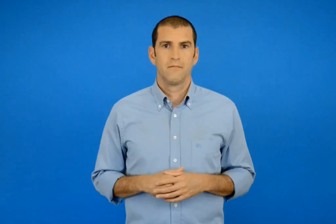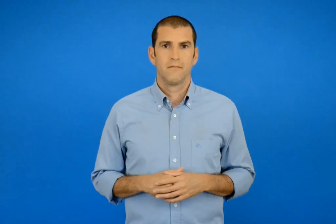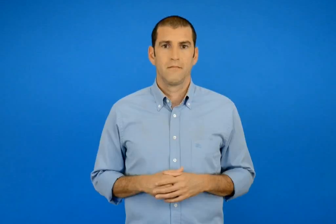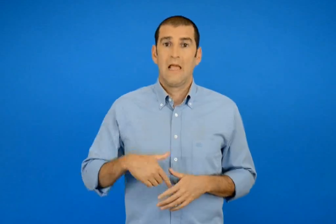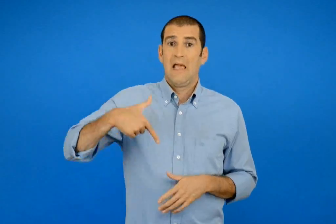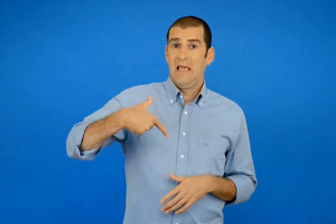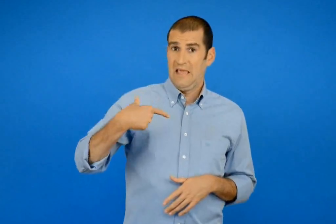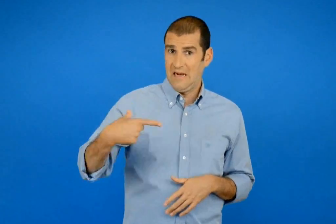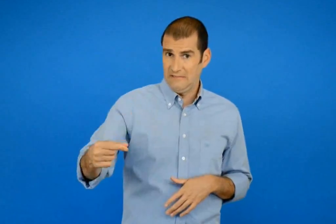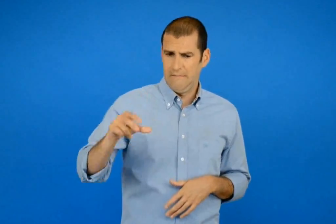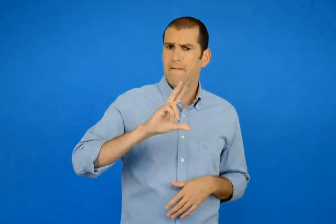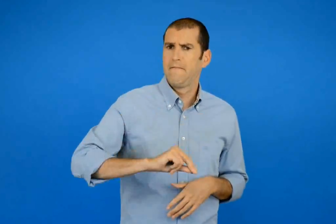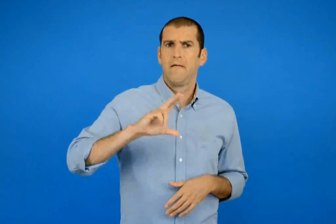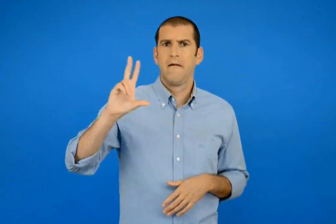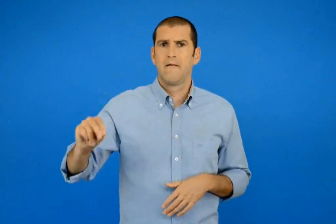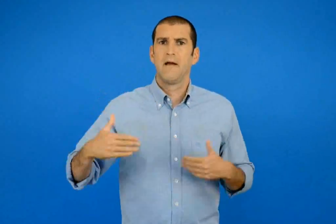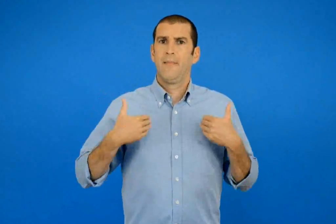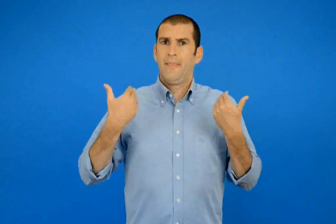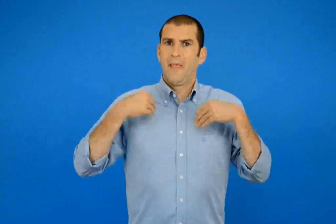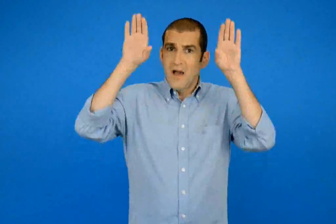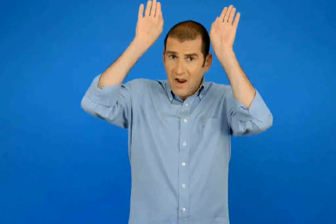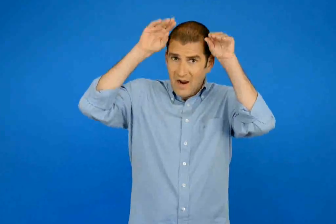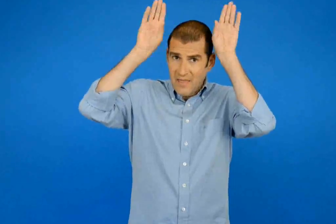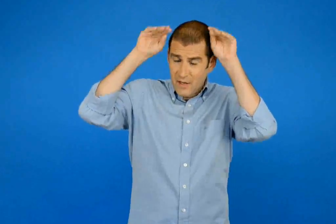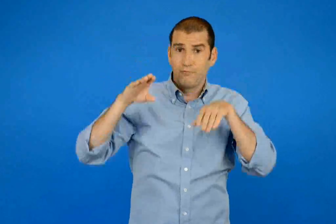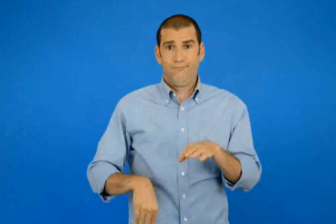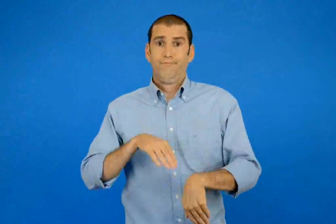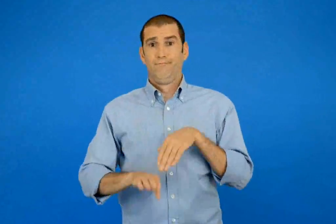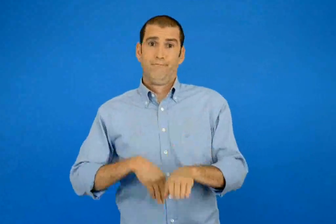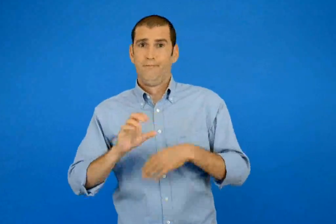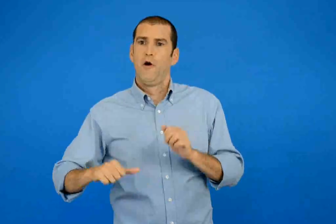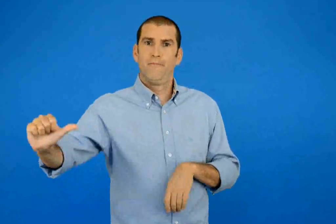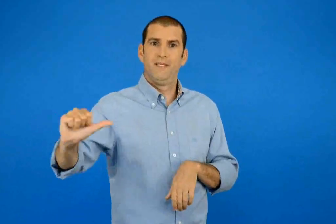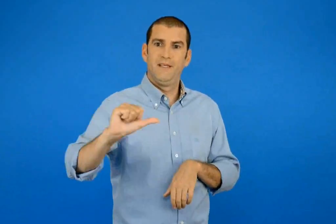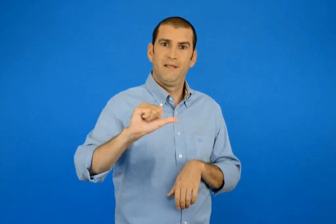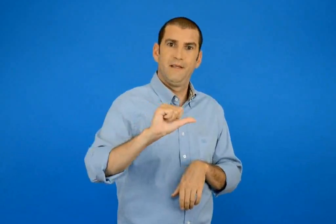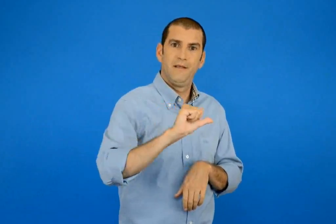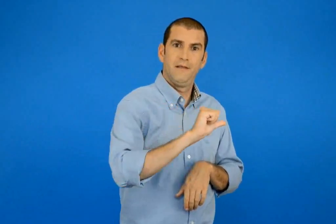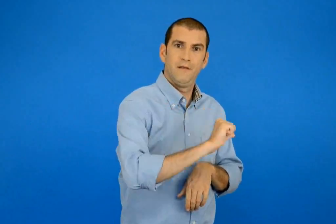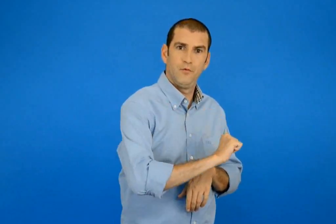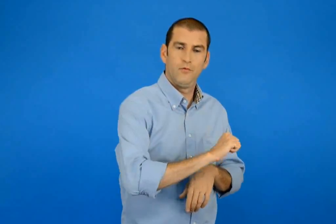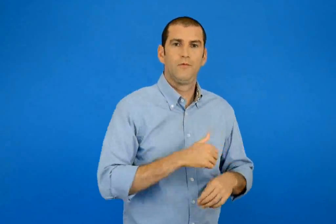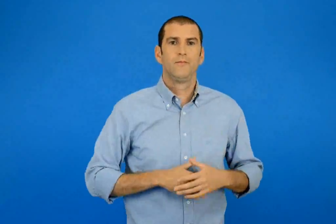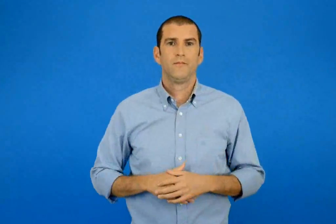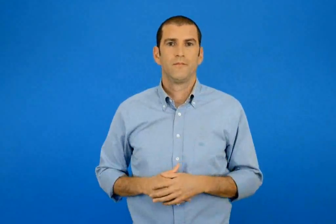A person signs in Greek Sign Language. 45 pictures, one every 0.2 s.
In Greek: σαν τρελούτσικο πουλάρι τρέχει ο γιάννης πίσω πάλι
